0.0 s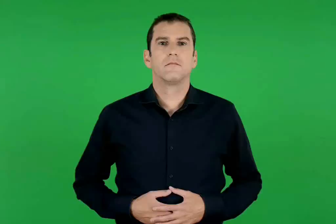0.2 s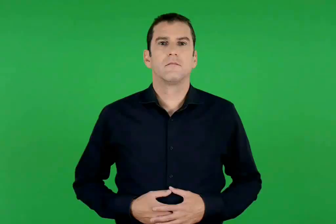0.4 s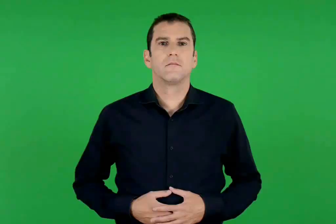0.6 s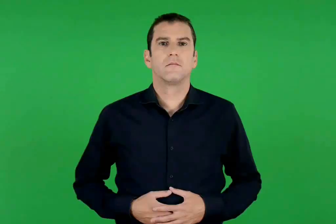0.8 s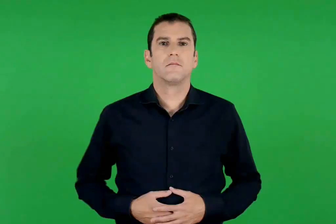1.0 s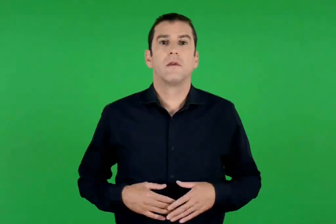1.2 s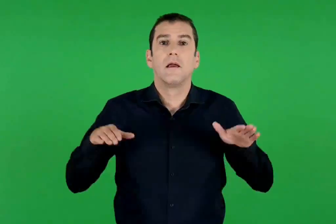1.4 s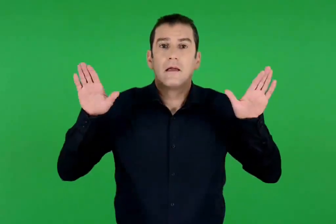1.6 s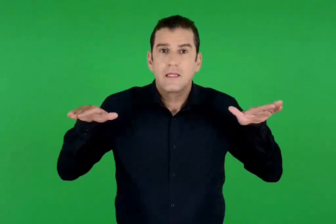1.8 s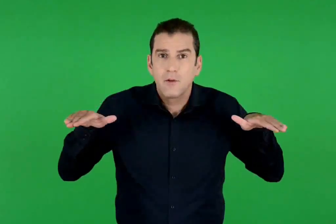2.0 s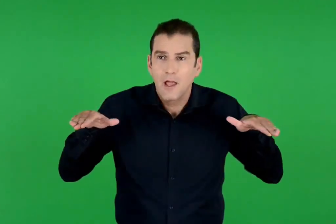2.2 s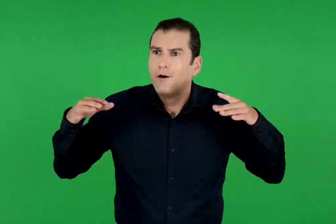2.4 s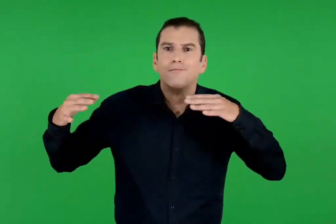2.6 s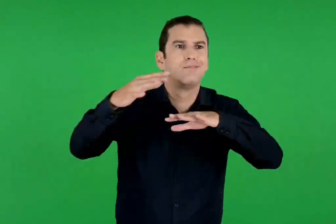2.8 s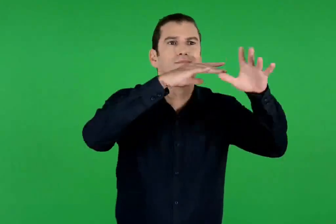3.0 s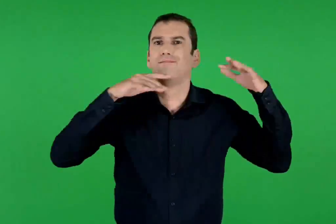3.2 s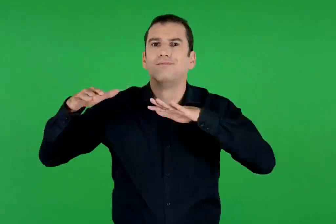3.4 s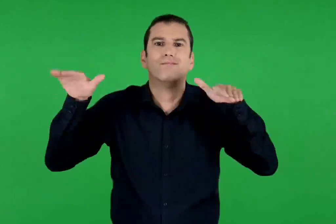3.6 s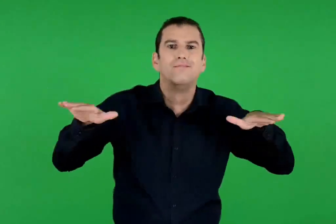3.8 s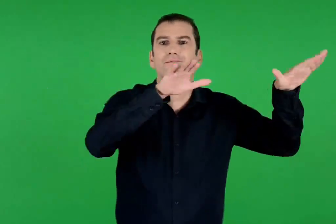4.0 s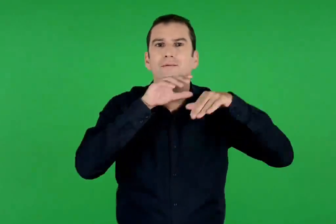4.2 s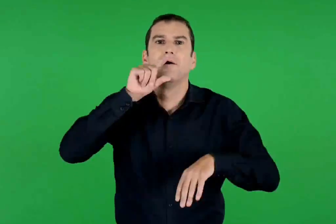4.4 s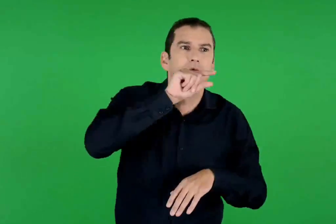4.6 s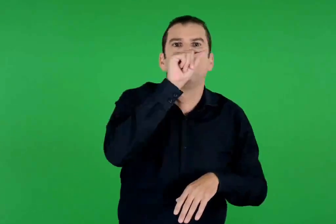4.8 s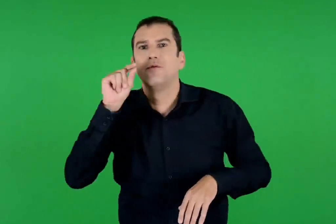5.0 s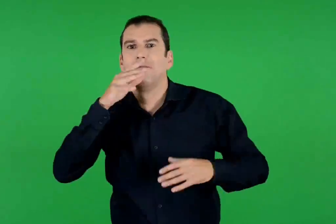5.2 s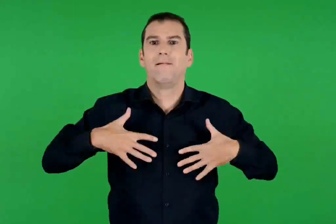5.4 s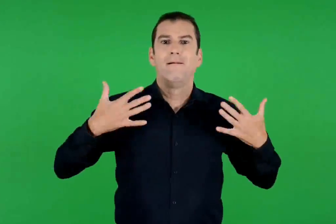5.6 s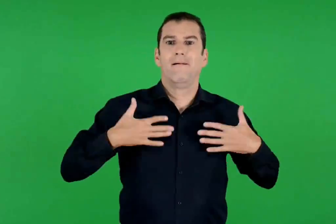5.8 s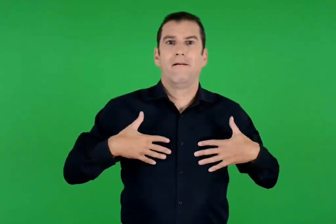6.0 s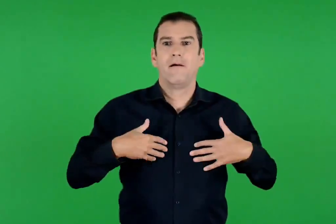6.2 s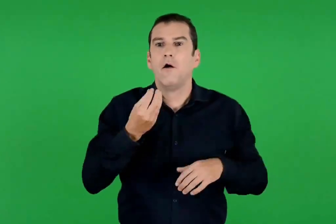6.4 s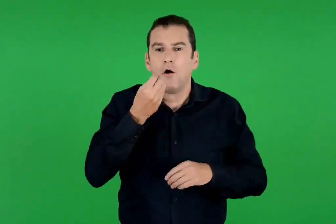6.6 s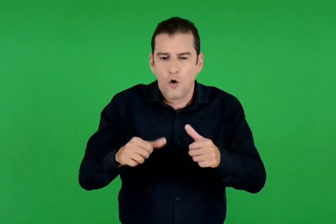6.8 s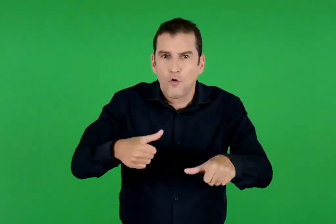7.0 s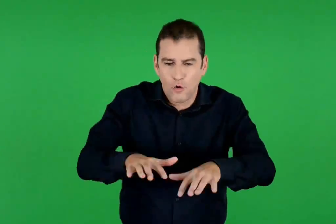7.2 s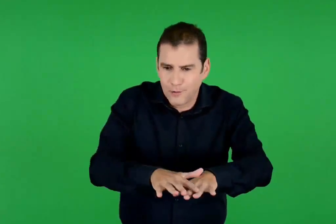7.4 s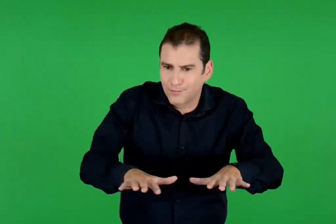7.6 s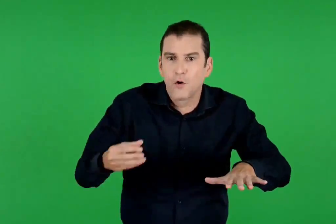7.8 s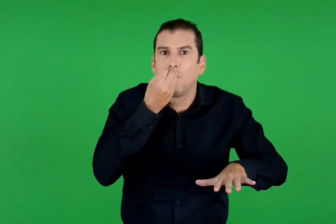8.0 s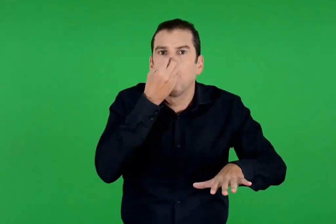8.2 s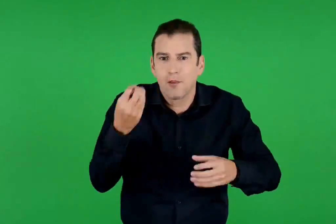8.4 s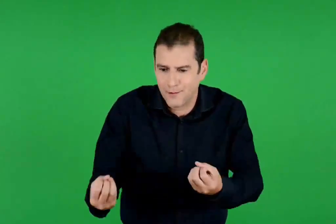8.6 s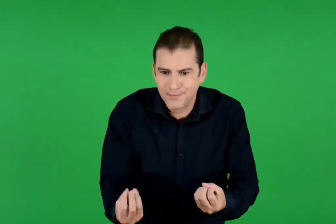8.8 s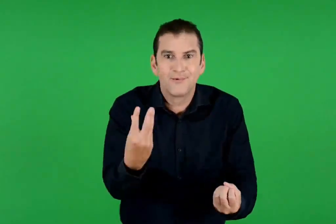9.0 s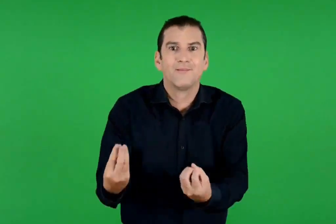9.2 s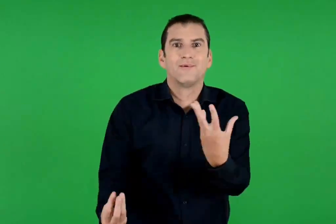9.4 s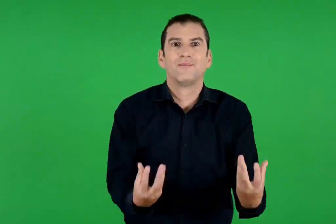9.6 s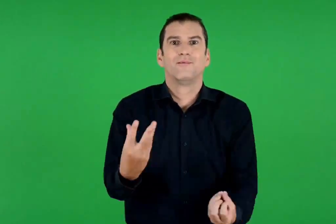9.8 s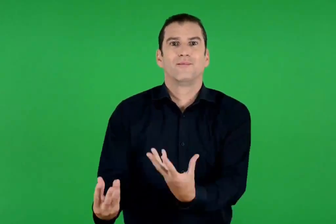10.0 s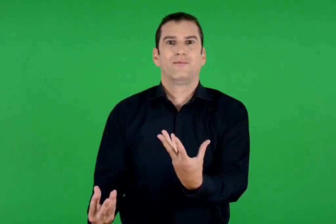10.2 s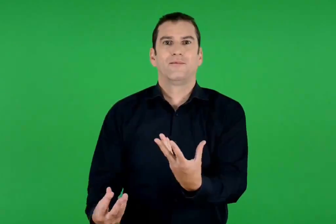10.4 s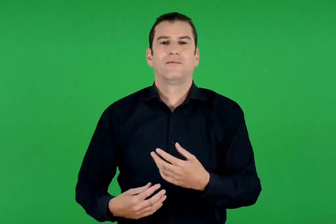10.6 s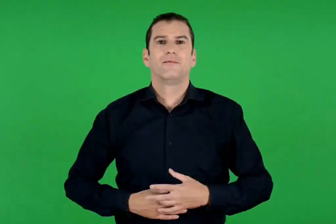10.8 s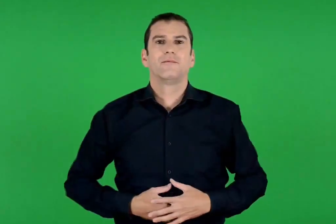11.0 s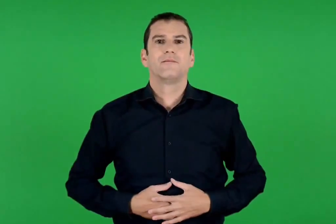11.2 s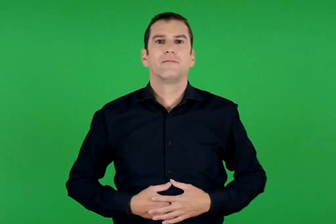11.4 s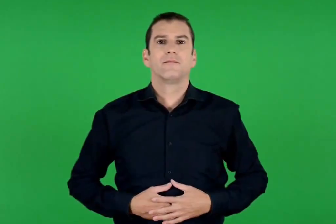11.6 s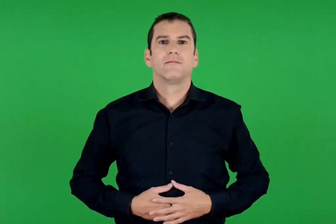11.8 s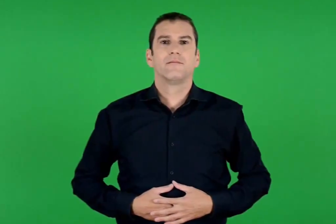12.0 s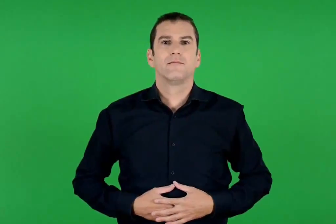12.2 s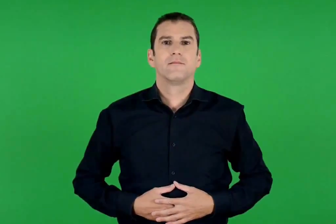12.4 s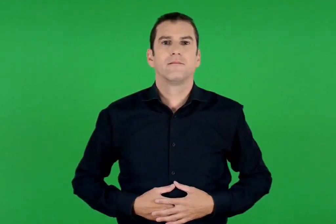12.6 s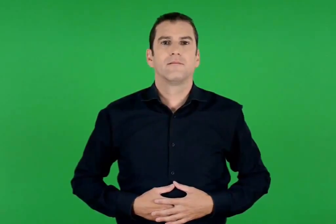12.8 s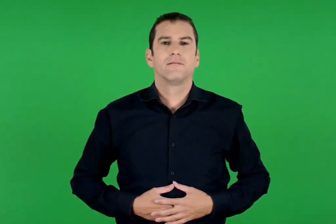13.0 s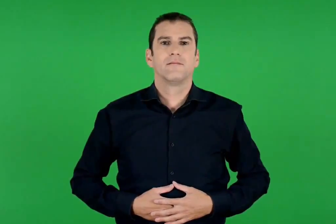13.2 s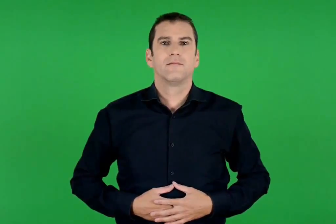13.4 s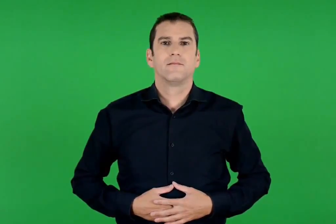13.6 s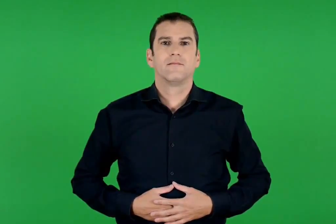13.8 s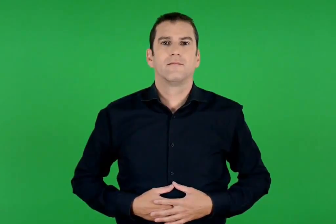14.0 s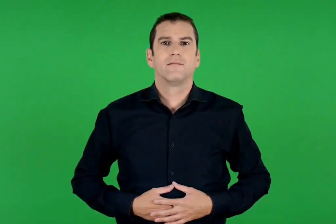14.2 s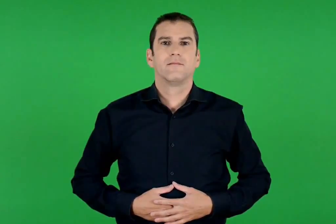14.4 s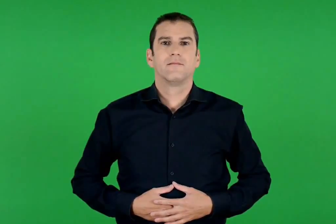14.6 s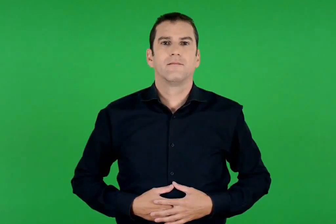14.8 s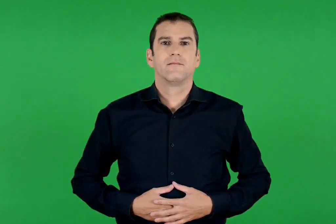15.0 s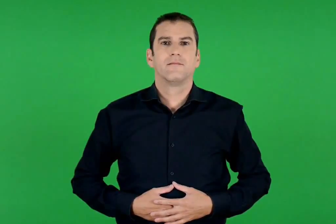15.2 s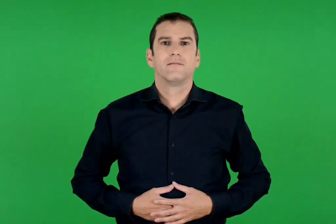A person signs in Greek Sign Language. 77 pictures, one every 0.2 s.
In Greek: τα πουλιά πετούσαν εδώ κι εκεί και τιτίβιζαν ενθουσιασμένα , και τα λουλούδια πρόβαλαν από το χορτάρι κοιτάζοντας χαμογελαστά
